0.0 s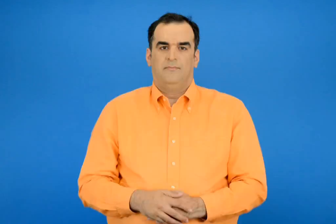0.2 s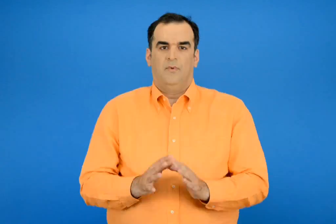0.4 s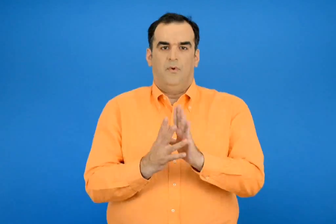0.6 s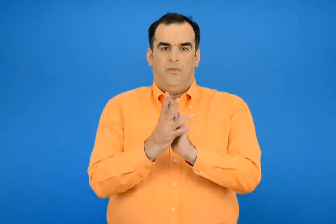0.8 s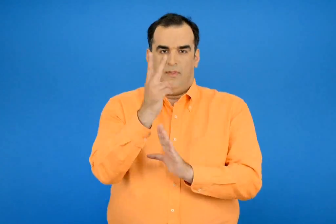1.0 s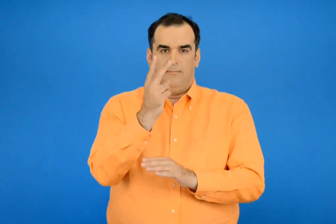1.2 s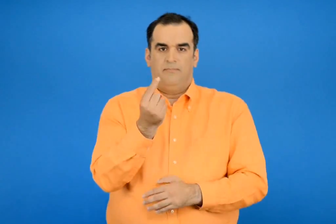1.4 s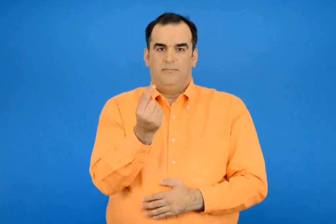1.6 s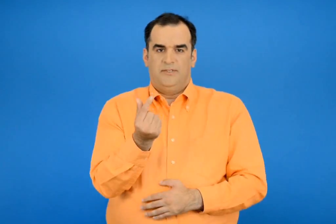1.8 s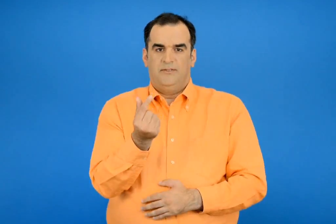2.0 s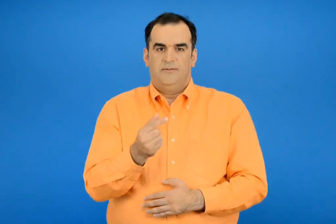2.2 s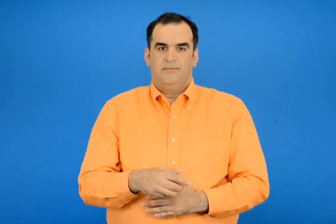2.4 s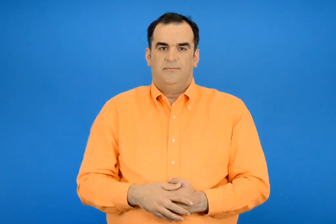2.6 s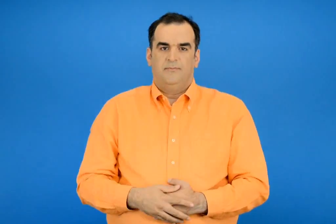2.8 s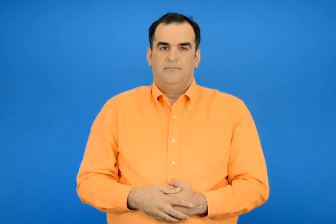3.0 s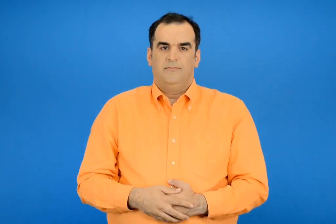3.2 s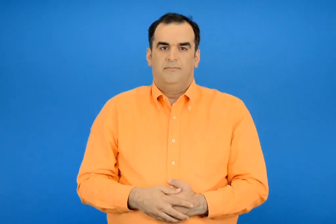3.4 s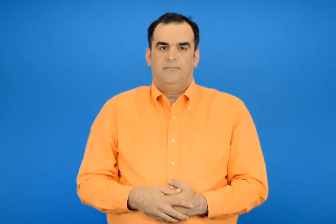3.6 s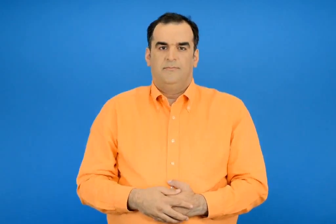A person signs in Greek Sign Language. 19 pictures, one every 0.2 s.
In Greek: 12 και μισή
